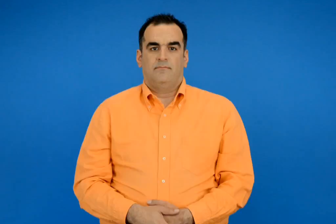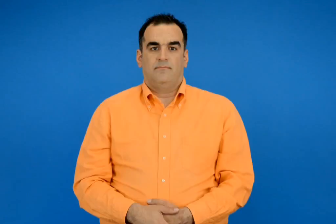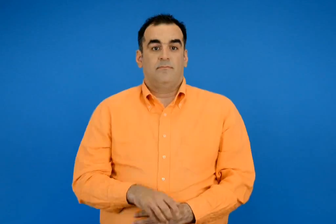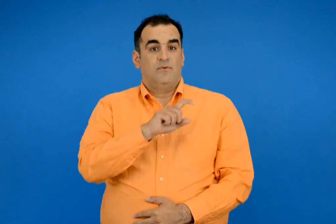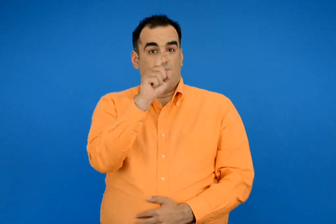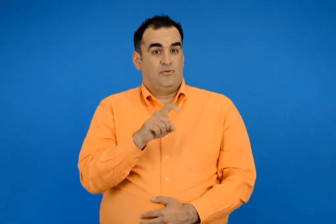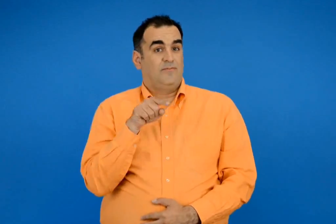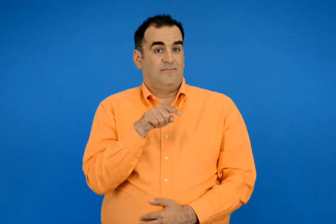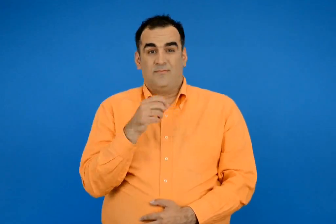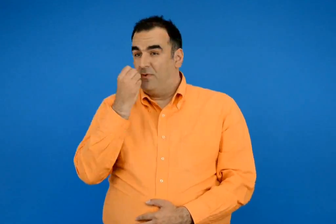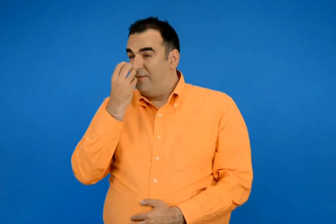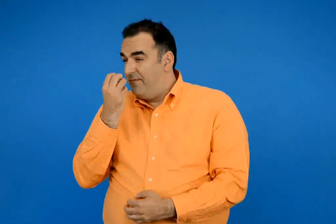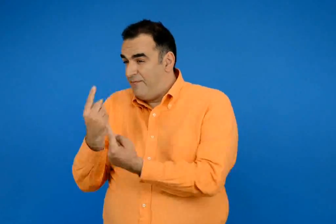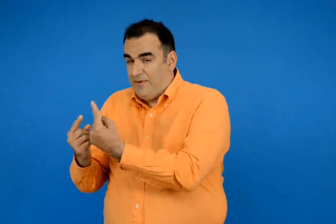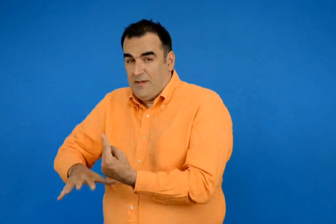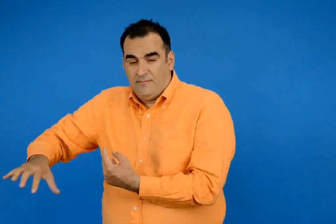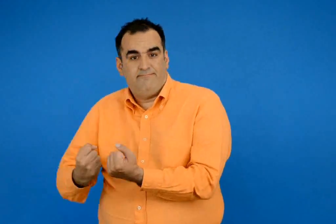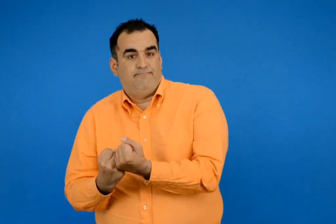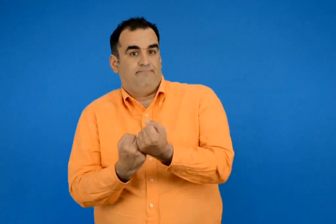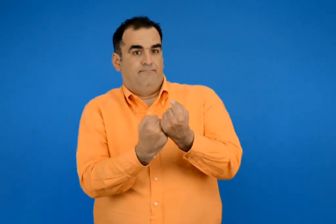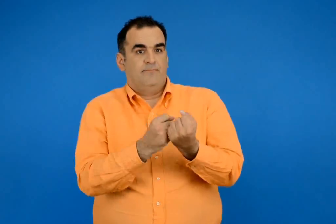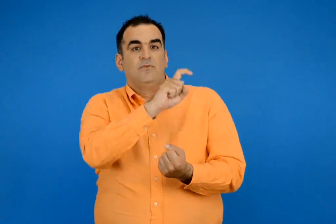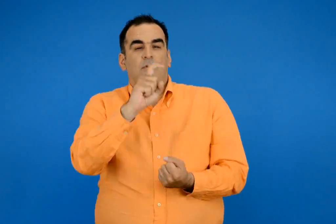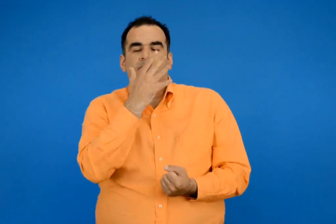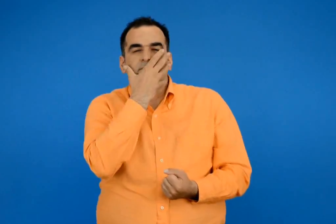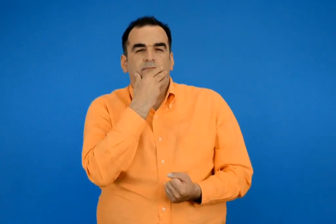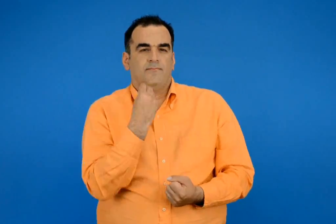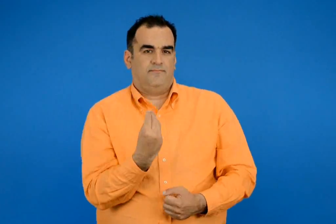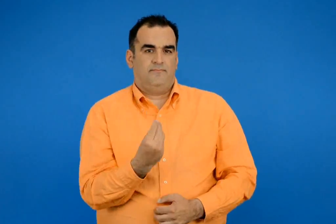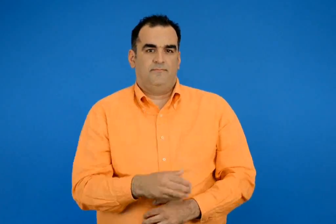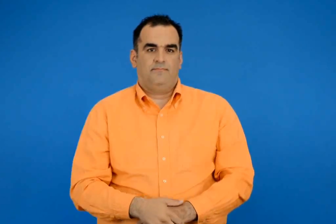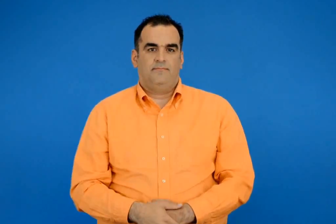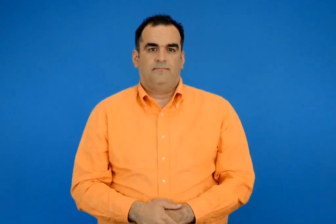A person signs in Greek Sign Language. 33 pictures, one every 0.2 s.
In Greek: τα φυτά στηρίζουν και ομορφαίνουν τη ζωή
